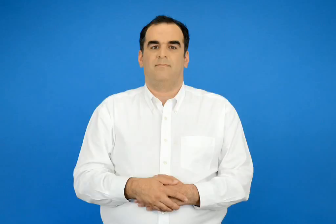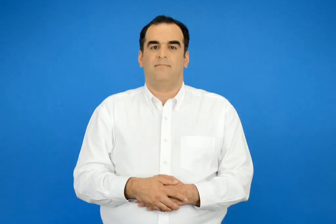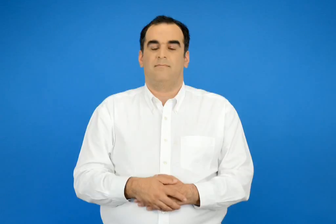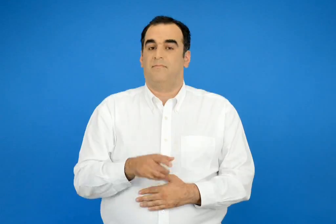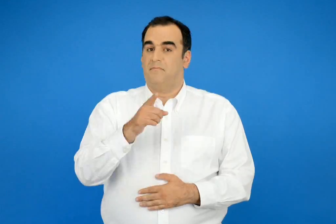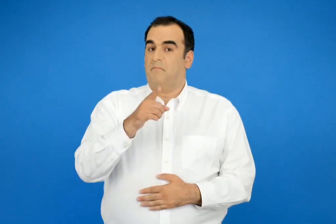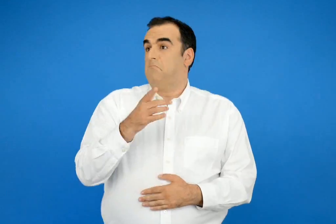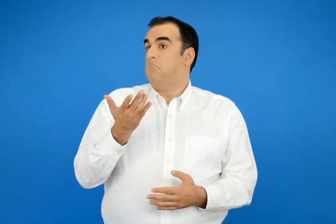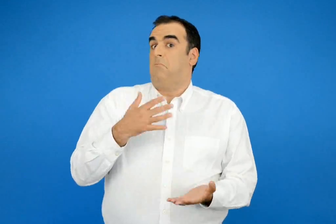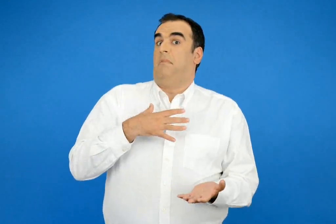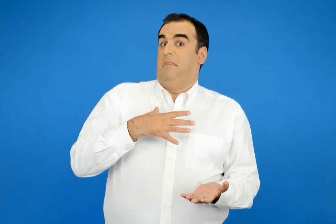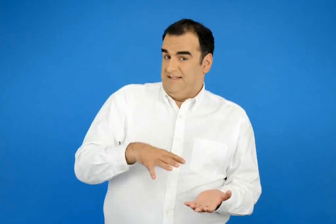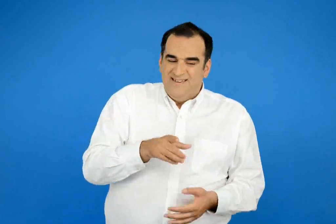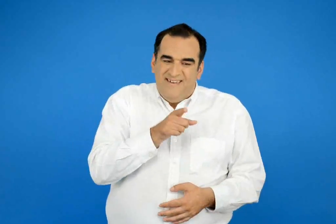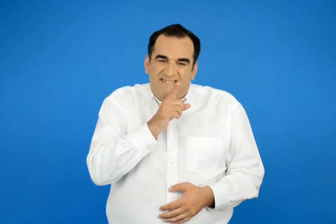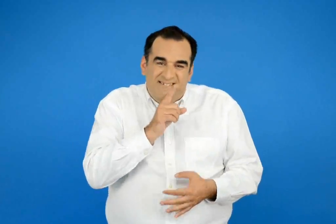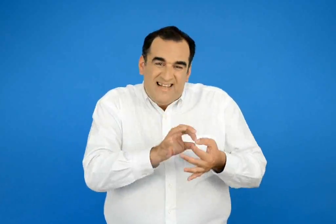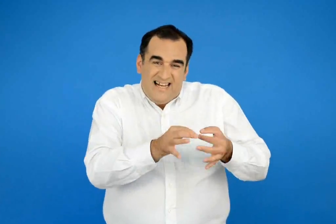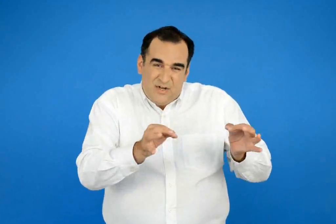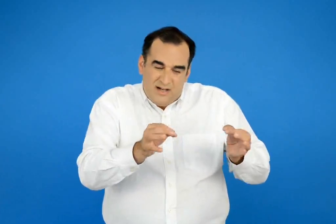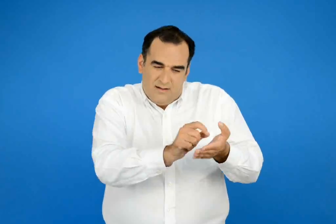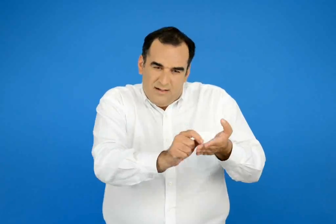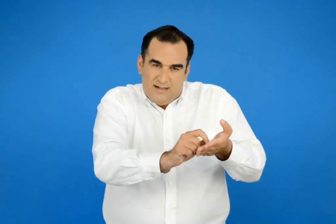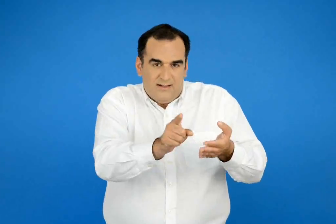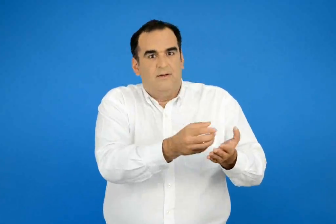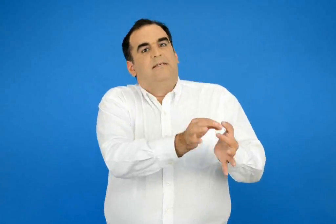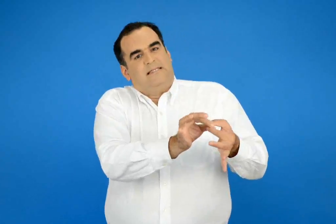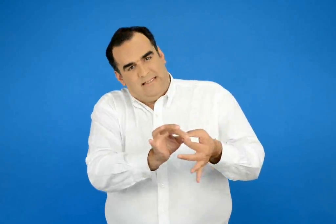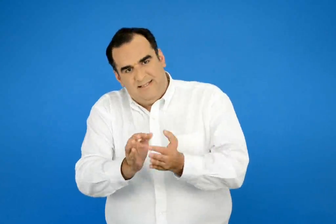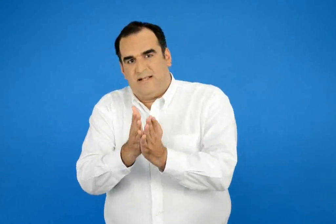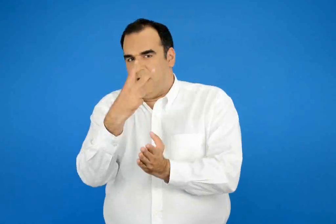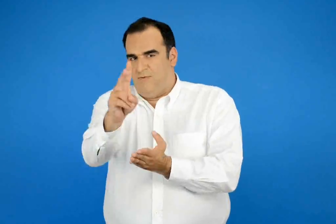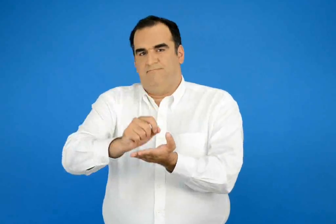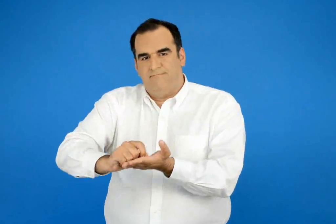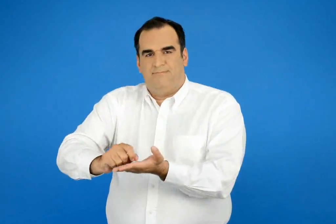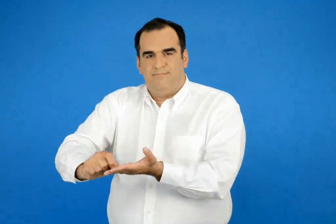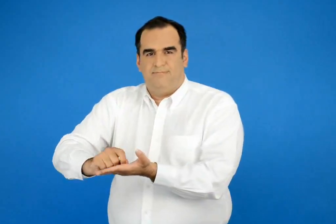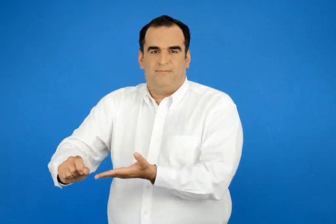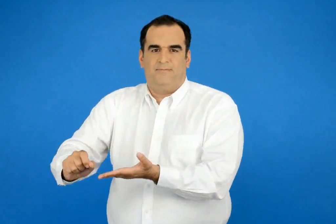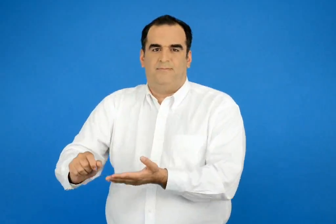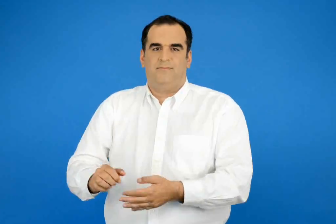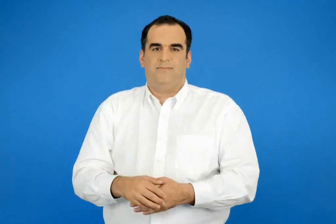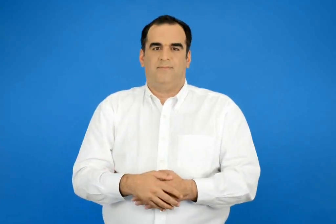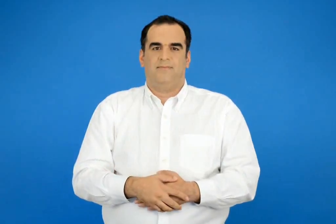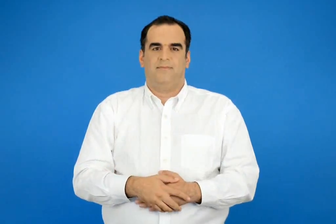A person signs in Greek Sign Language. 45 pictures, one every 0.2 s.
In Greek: αν θέλεις συνέχισε την ιστορία στο τετράδιο σου
